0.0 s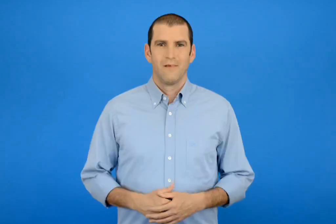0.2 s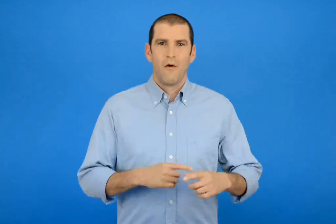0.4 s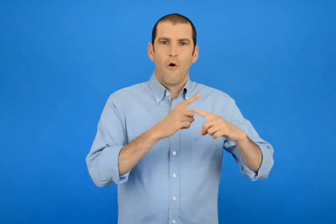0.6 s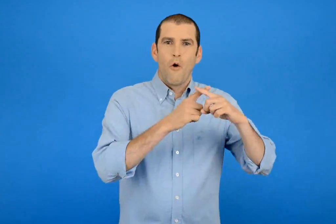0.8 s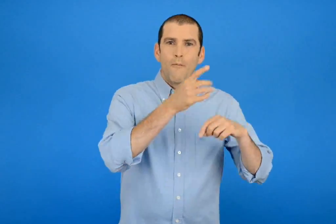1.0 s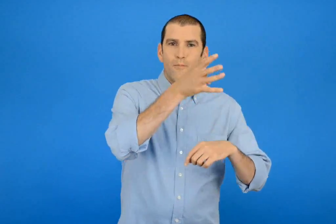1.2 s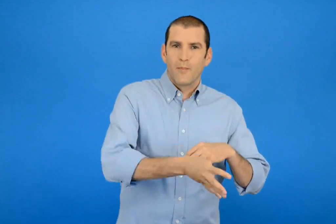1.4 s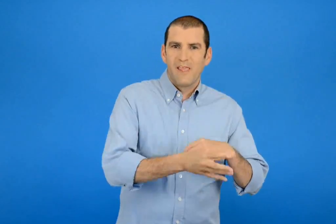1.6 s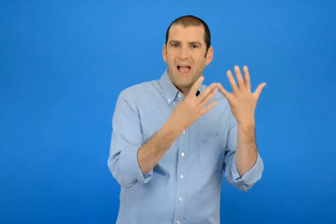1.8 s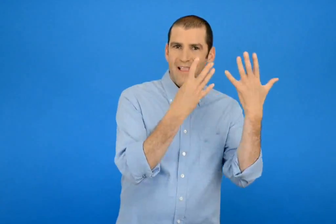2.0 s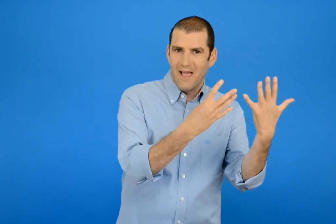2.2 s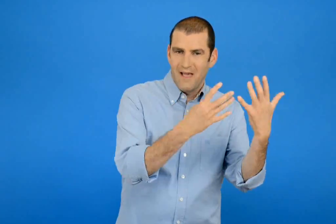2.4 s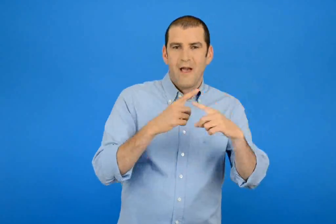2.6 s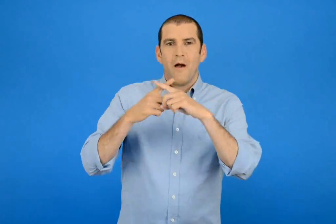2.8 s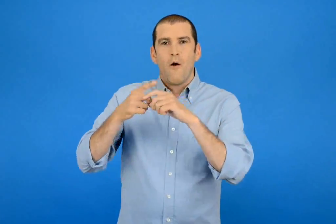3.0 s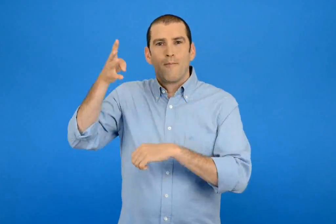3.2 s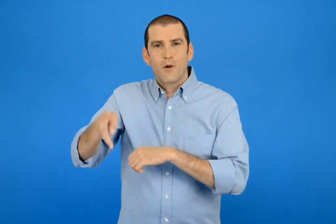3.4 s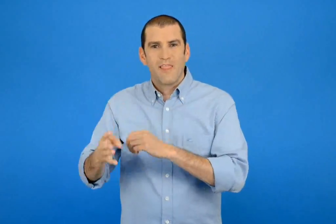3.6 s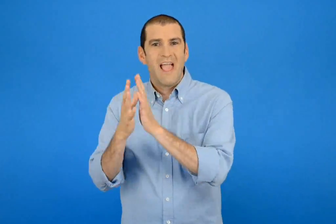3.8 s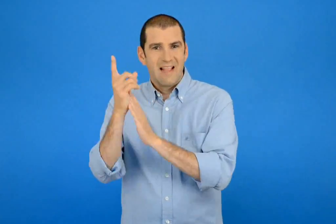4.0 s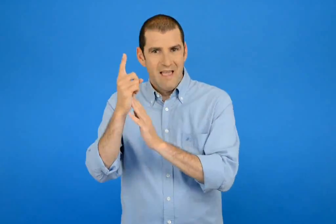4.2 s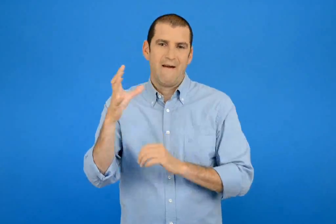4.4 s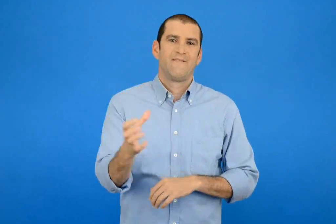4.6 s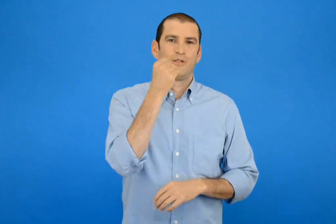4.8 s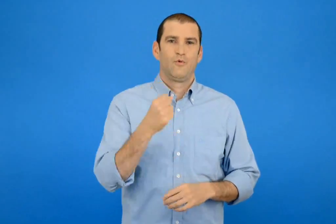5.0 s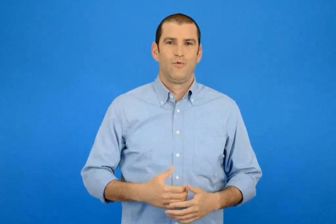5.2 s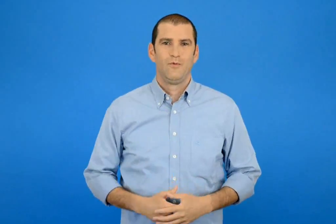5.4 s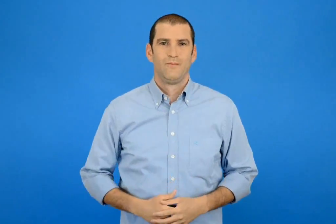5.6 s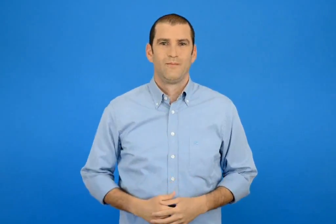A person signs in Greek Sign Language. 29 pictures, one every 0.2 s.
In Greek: βρίσκω την προπαίδεια του 9 και του 11
